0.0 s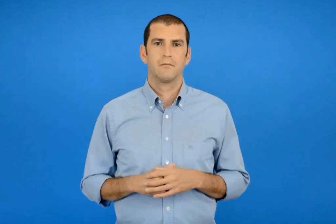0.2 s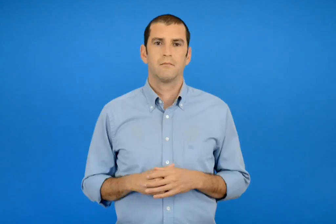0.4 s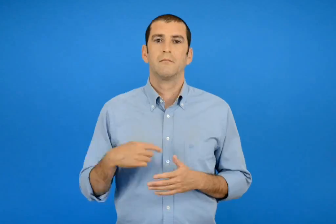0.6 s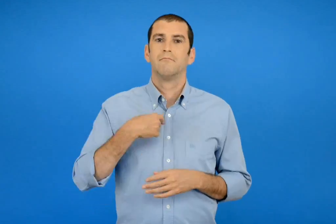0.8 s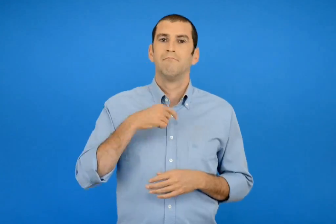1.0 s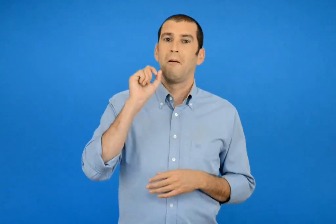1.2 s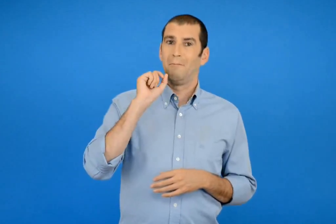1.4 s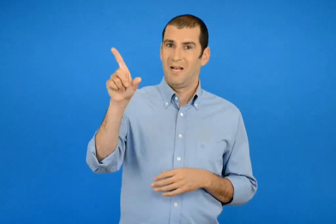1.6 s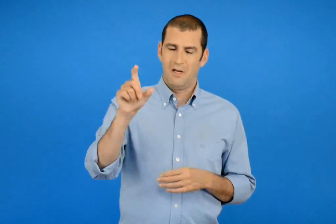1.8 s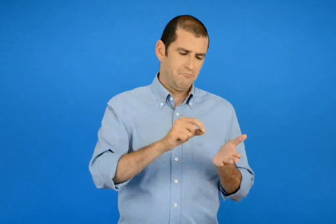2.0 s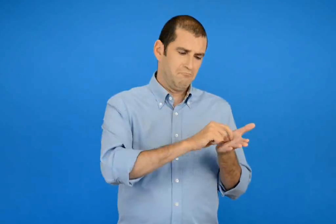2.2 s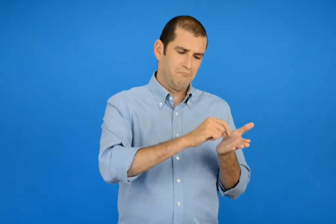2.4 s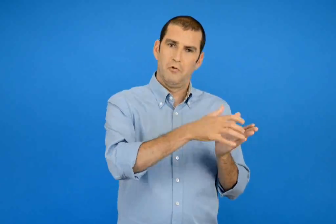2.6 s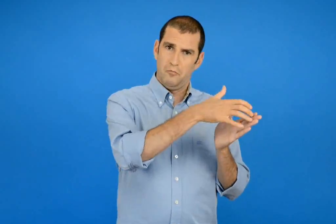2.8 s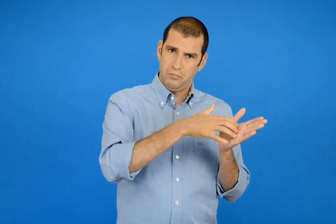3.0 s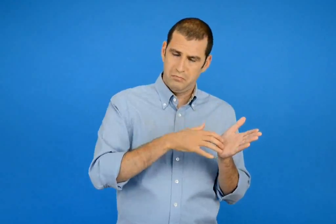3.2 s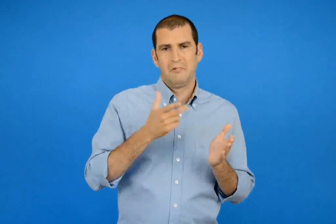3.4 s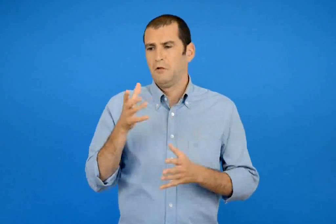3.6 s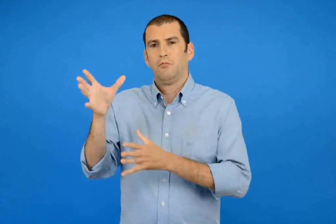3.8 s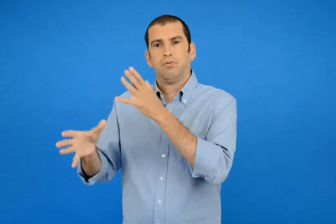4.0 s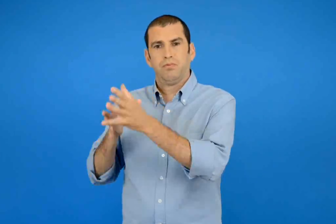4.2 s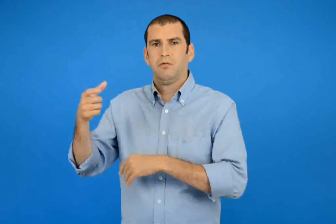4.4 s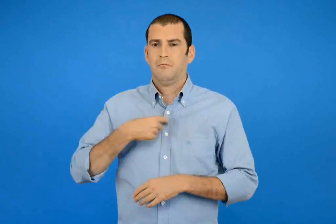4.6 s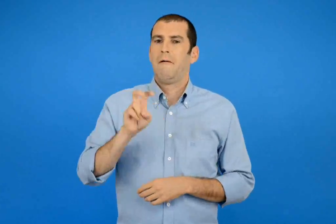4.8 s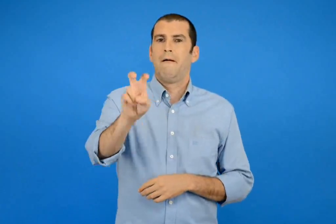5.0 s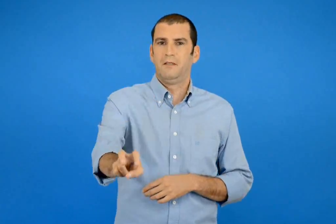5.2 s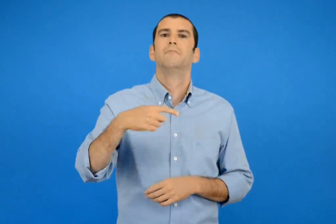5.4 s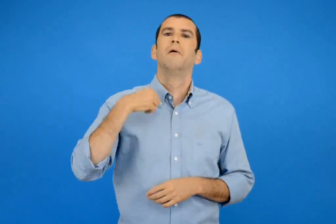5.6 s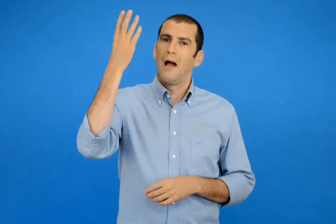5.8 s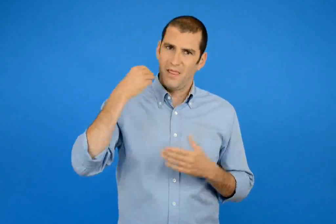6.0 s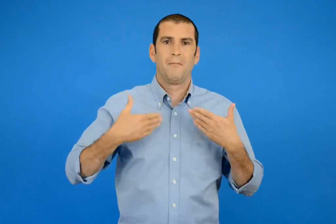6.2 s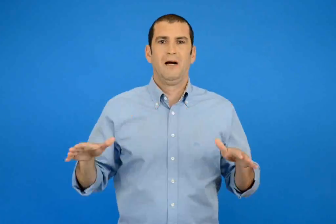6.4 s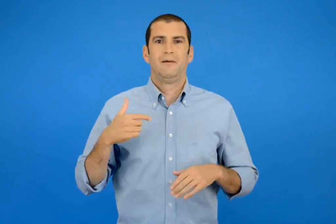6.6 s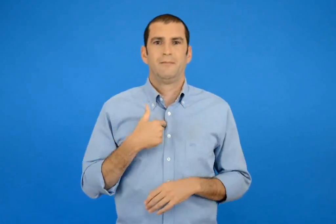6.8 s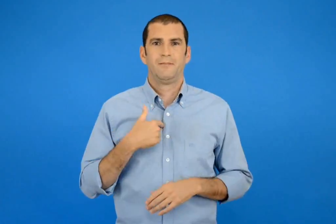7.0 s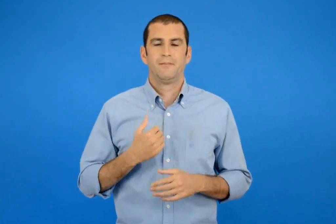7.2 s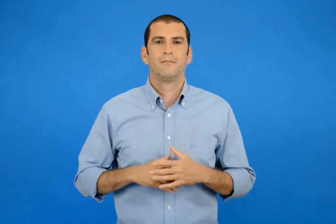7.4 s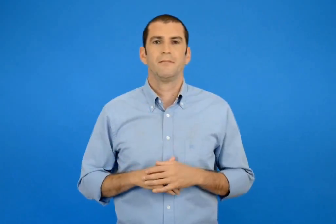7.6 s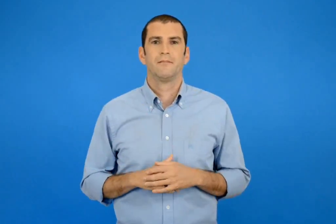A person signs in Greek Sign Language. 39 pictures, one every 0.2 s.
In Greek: έμαθα να αφήνω και εγώ μηνύματα προφορικά η γραπτά
